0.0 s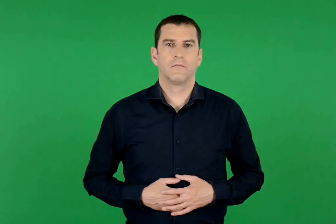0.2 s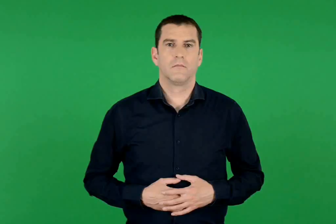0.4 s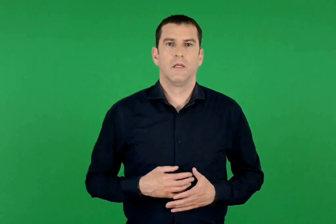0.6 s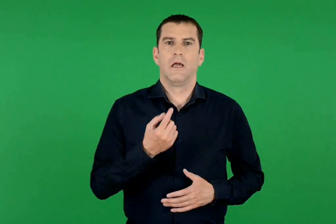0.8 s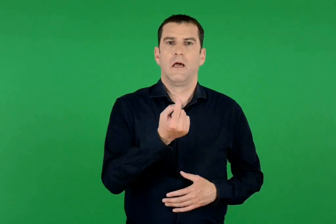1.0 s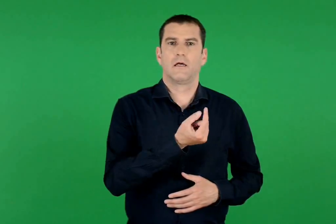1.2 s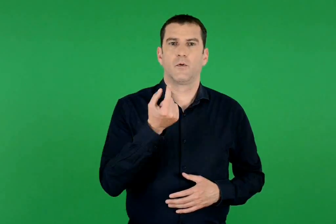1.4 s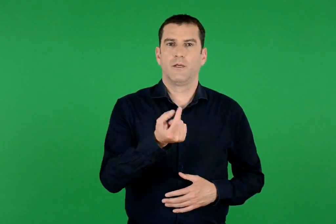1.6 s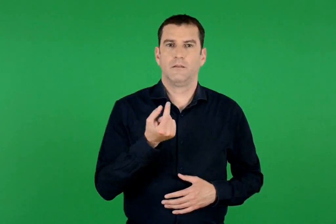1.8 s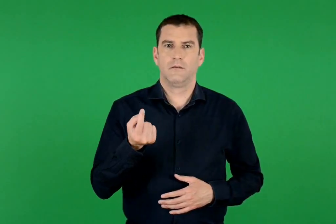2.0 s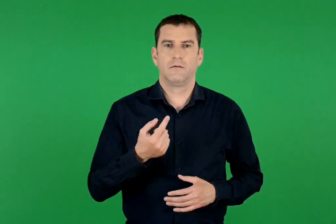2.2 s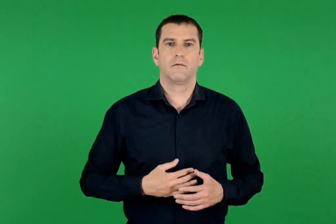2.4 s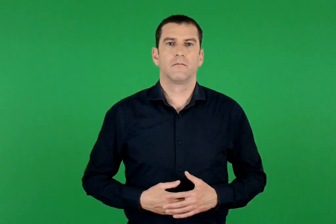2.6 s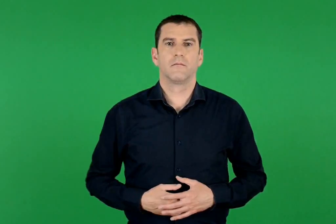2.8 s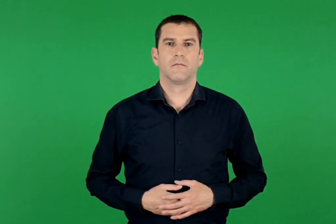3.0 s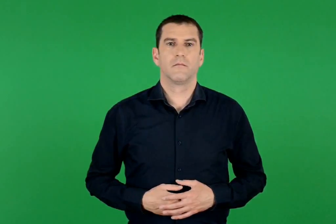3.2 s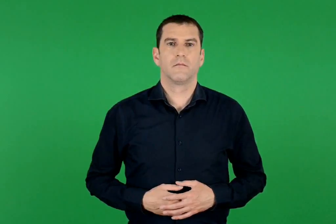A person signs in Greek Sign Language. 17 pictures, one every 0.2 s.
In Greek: εκπομπές
